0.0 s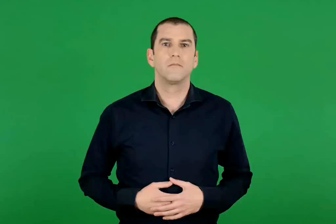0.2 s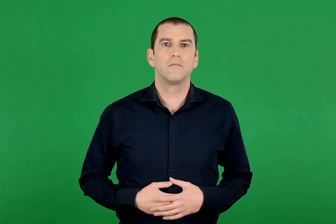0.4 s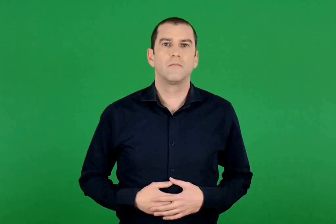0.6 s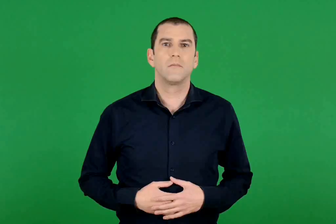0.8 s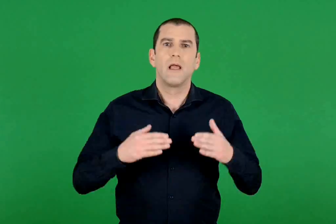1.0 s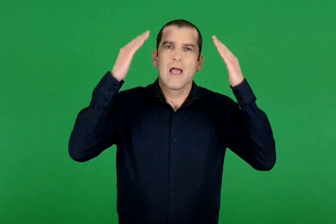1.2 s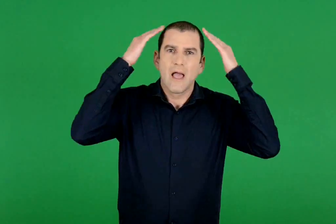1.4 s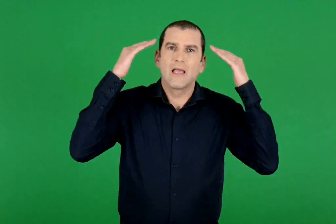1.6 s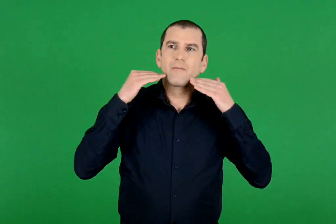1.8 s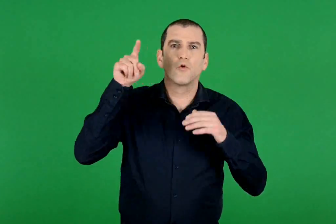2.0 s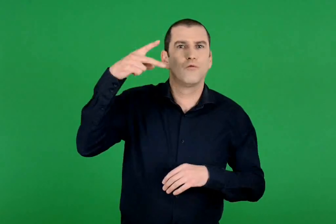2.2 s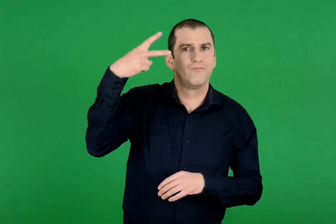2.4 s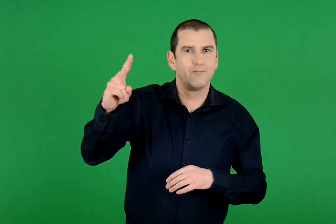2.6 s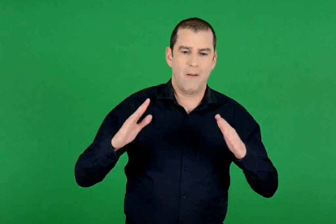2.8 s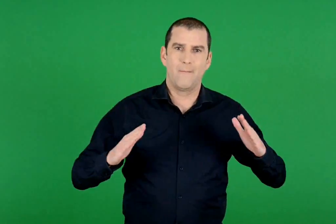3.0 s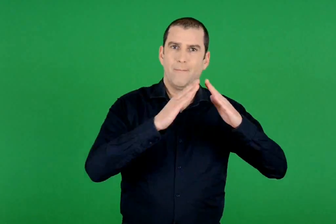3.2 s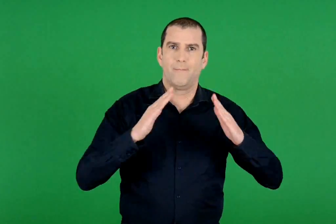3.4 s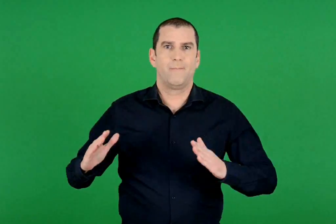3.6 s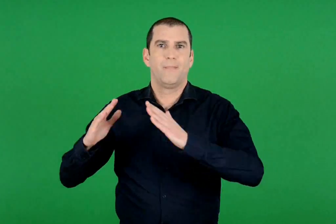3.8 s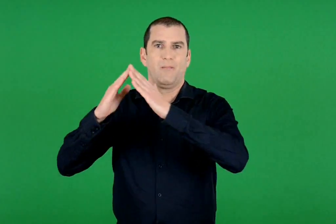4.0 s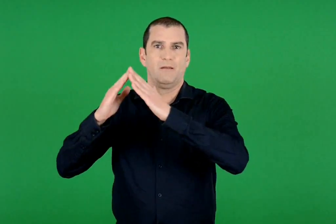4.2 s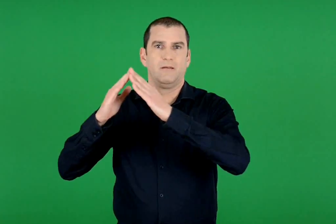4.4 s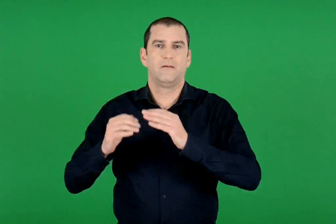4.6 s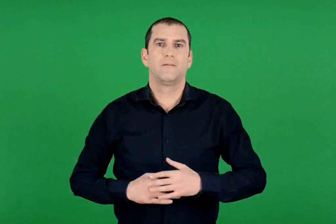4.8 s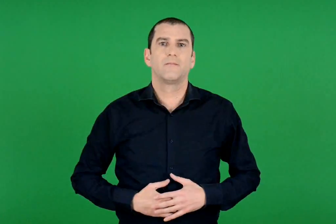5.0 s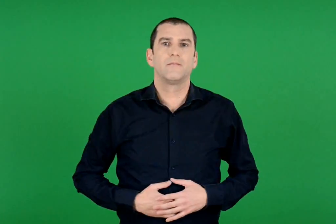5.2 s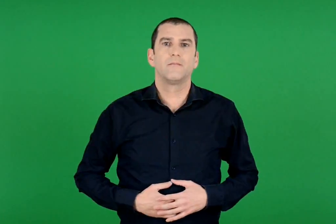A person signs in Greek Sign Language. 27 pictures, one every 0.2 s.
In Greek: οι πυραμίδες της αιγύπτου
